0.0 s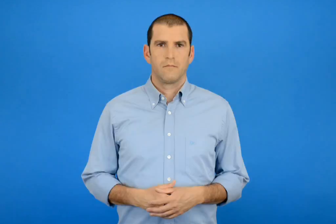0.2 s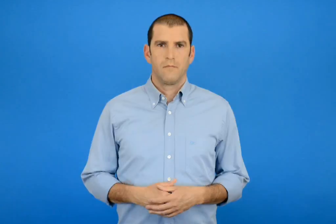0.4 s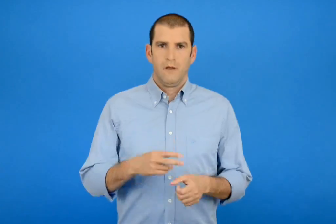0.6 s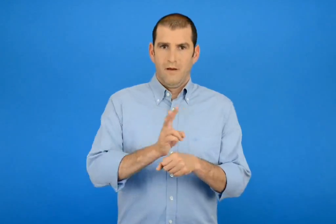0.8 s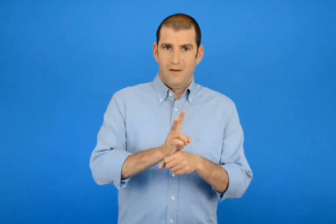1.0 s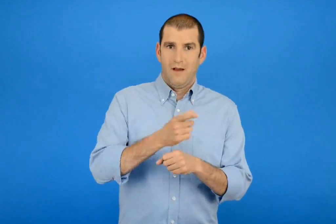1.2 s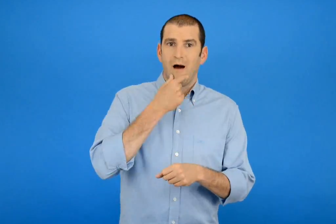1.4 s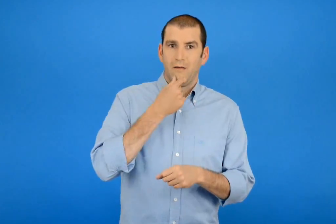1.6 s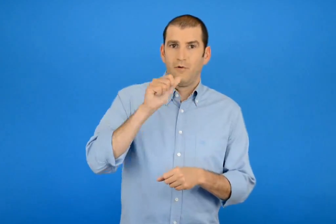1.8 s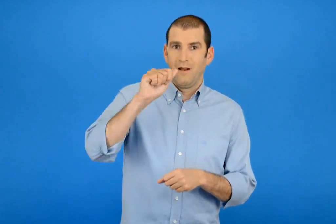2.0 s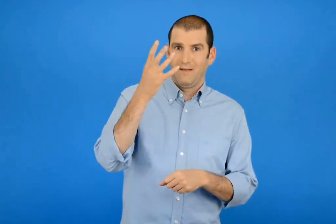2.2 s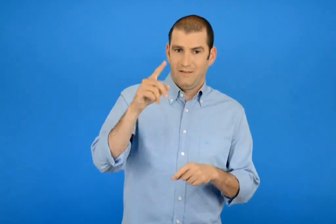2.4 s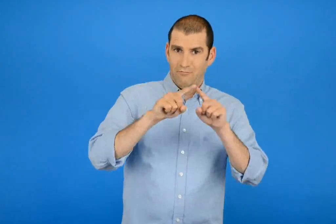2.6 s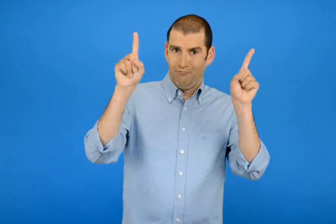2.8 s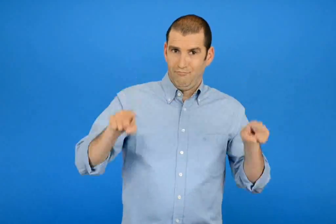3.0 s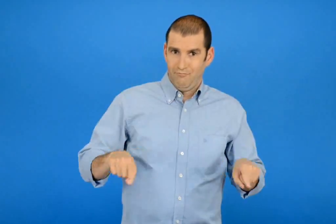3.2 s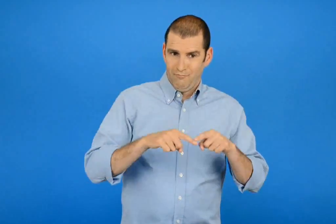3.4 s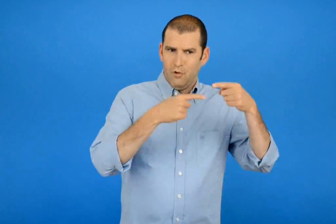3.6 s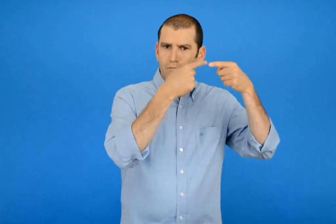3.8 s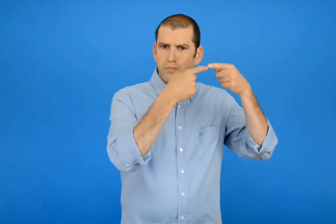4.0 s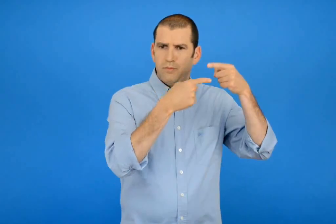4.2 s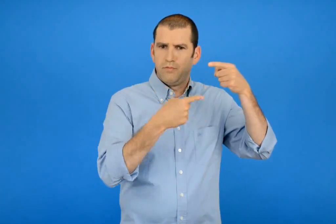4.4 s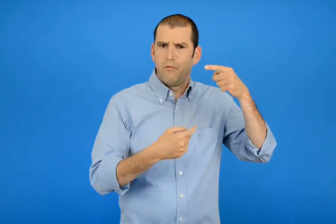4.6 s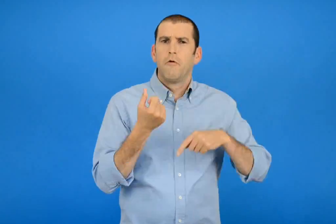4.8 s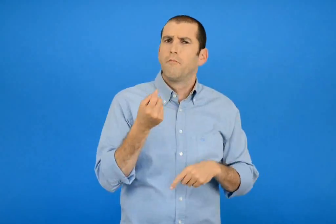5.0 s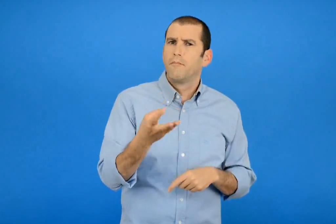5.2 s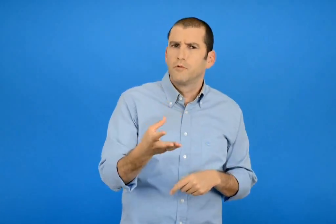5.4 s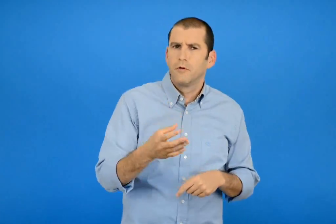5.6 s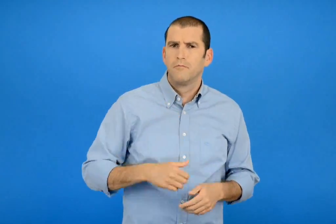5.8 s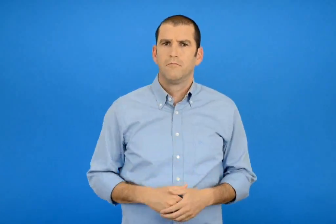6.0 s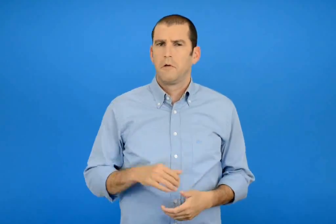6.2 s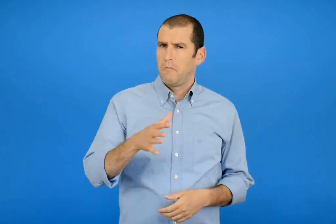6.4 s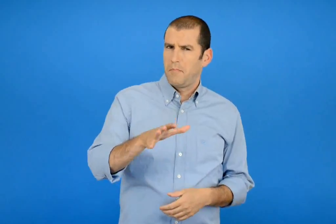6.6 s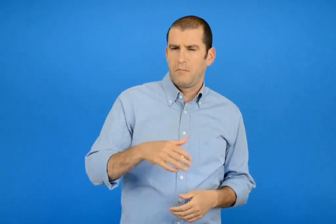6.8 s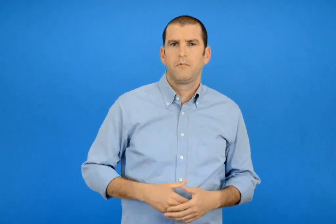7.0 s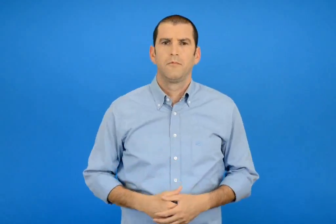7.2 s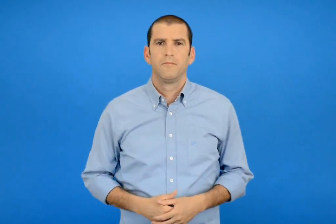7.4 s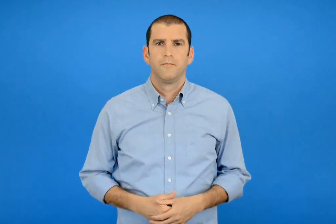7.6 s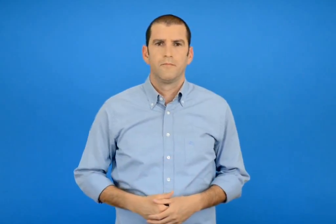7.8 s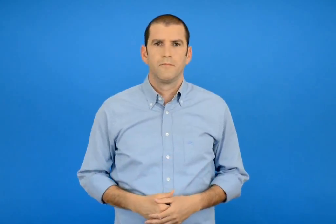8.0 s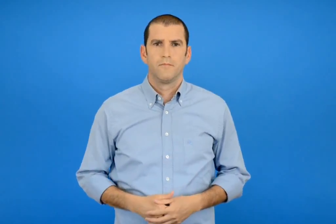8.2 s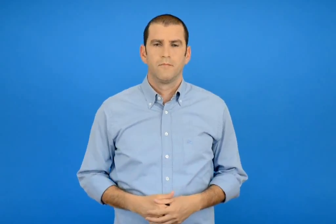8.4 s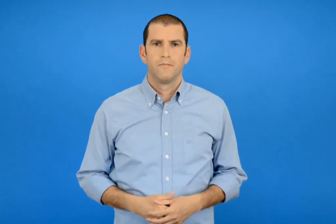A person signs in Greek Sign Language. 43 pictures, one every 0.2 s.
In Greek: πόσες λουρίδες θα χρησιμοποιήσω συνολικά για να καλύψω ένα φύλλο χαρτί α4 ; εκτιμώ
